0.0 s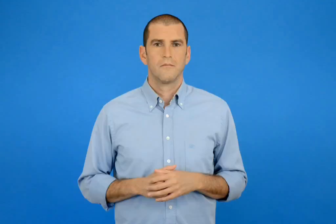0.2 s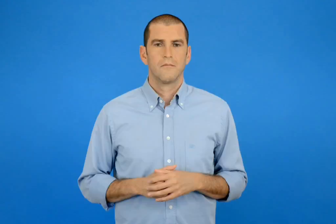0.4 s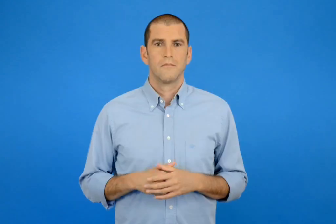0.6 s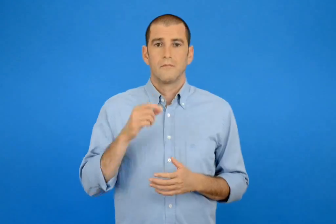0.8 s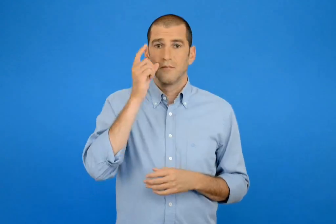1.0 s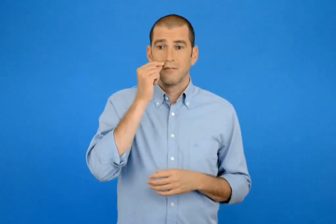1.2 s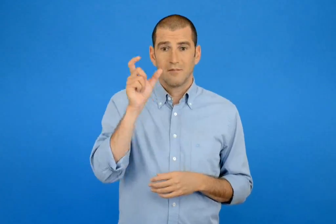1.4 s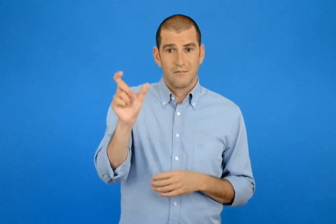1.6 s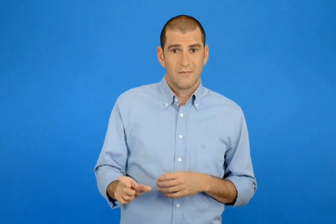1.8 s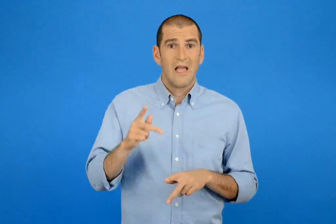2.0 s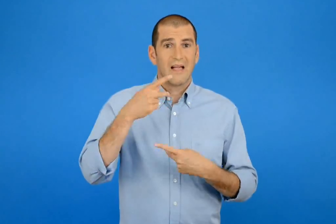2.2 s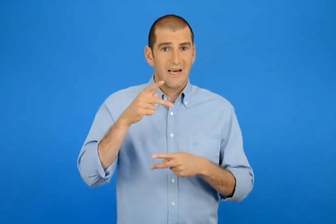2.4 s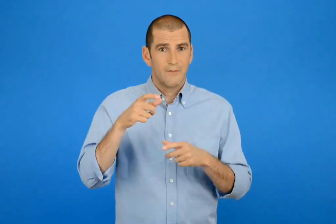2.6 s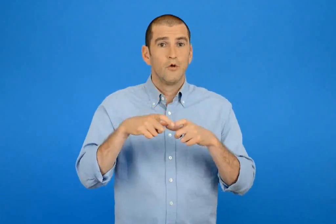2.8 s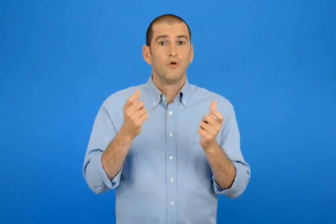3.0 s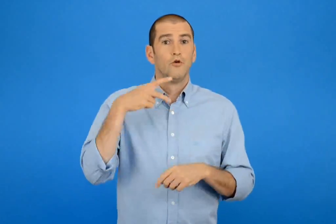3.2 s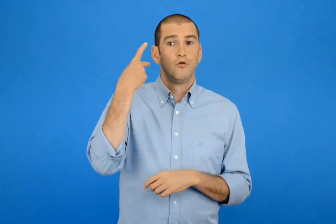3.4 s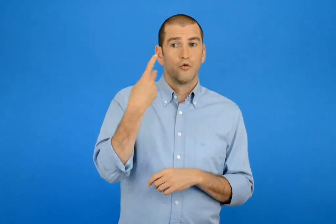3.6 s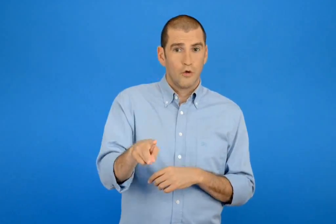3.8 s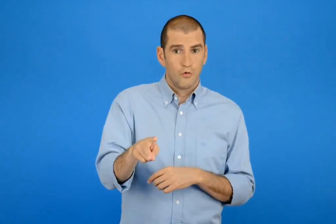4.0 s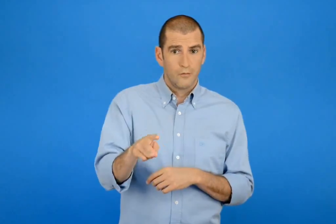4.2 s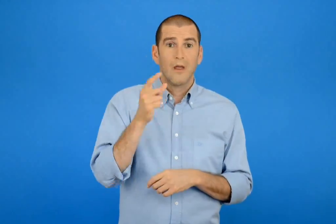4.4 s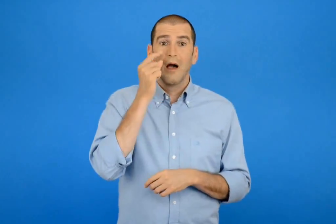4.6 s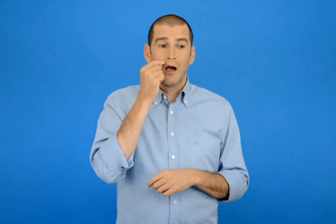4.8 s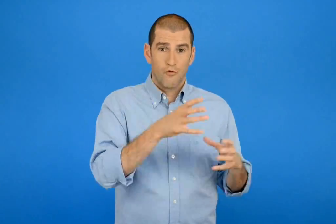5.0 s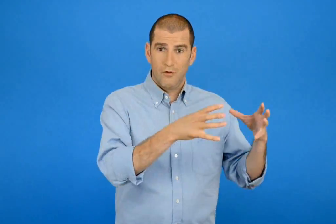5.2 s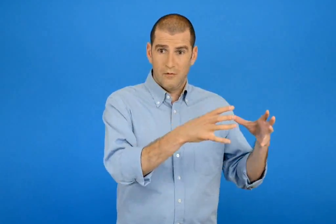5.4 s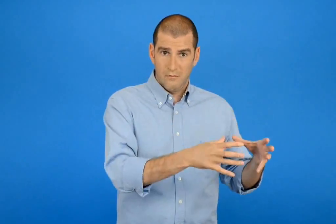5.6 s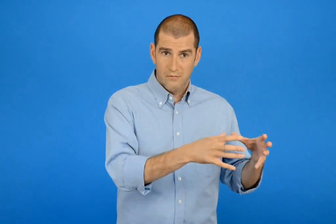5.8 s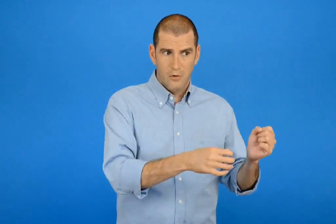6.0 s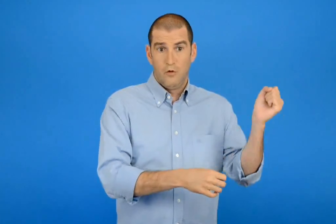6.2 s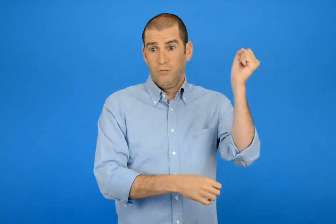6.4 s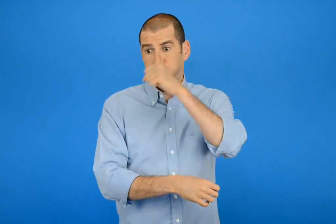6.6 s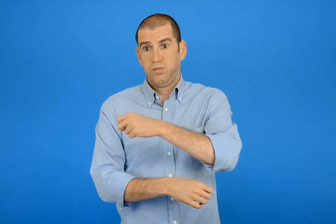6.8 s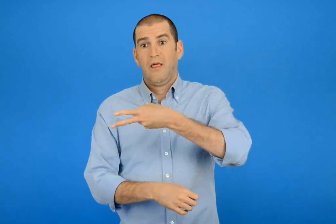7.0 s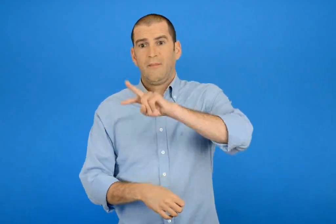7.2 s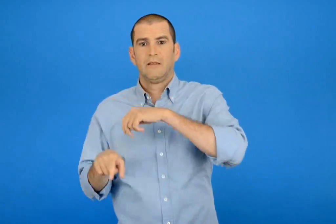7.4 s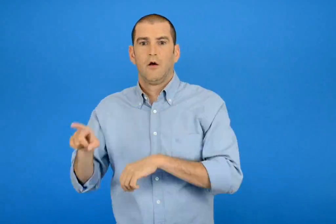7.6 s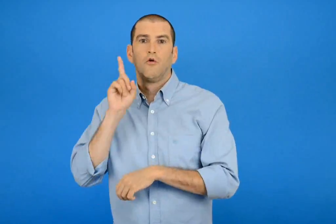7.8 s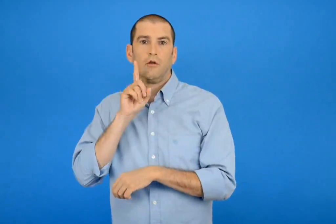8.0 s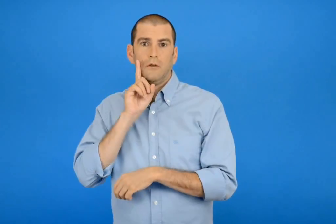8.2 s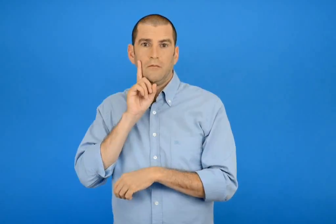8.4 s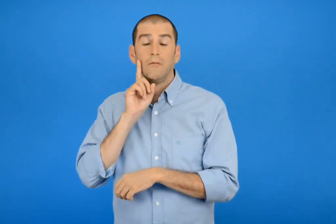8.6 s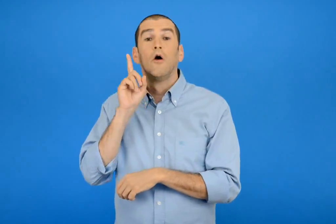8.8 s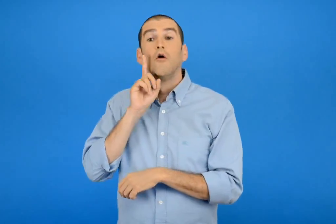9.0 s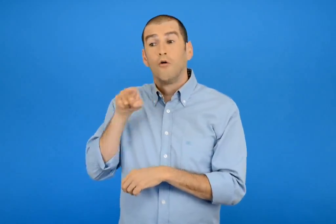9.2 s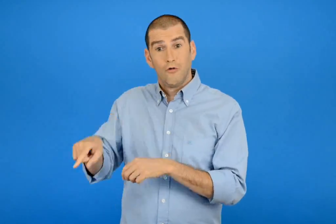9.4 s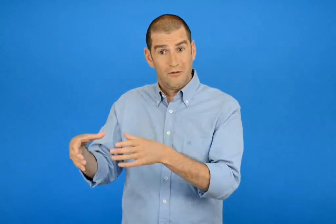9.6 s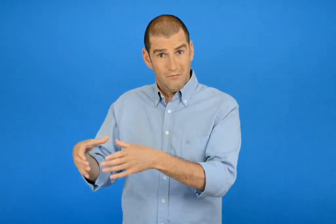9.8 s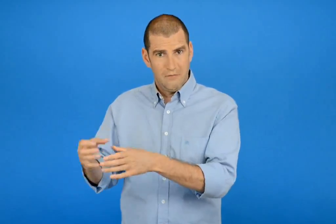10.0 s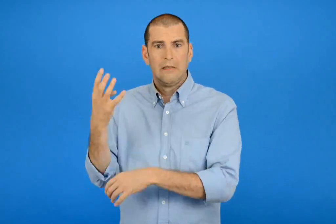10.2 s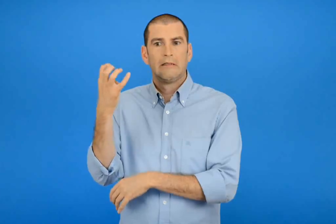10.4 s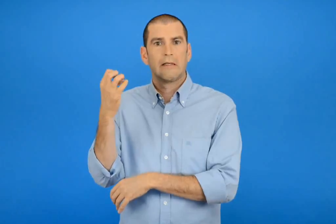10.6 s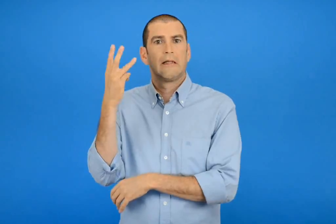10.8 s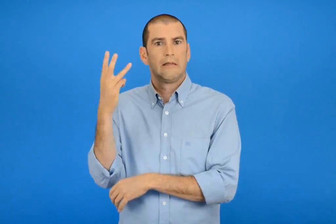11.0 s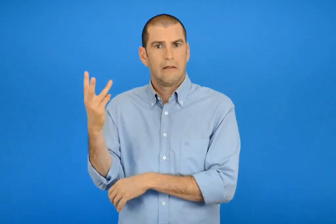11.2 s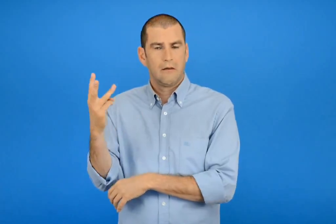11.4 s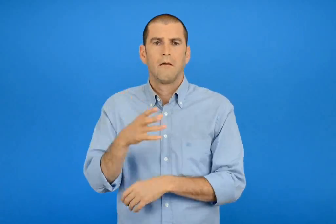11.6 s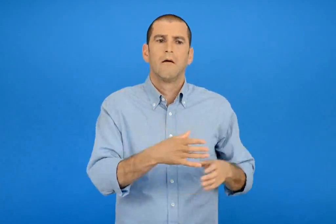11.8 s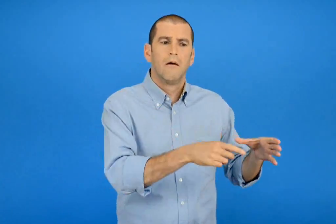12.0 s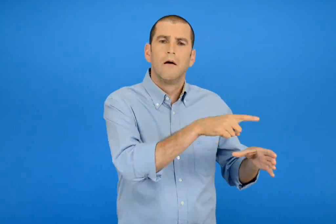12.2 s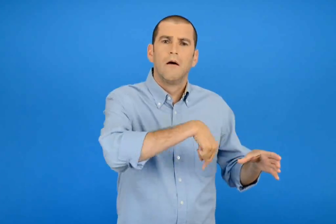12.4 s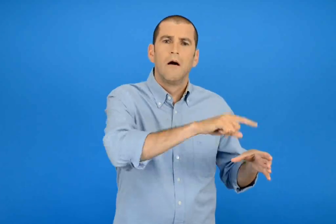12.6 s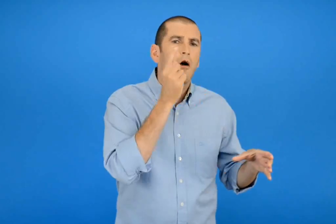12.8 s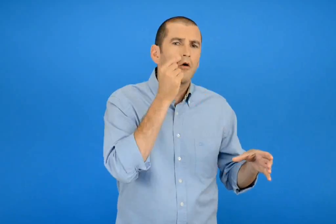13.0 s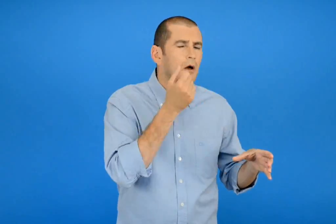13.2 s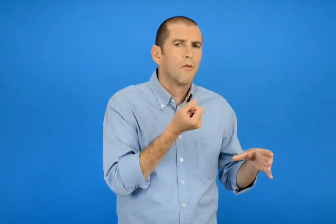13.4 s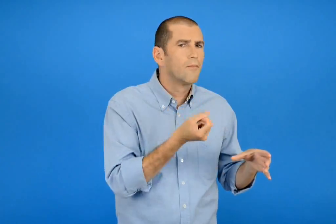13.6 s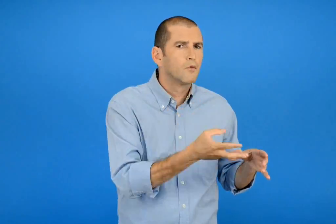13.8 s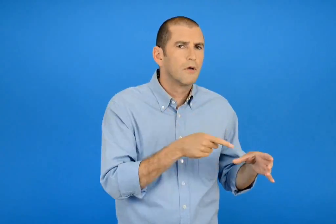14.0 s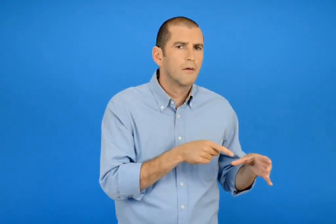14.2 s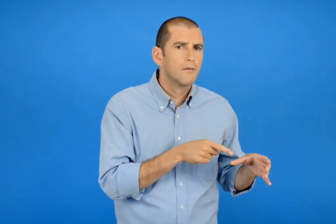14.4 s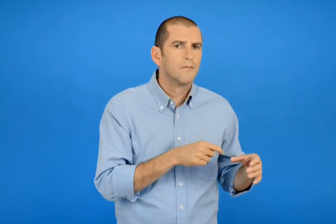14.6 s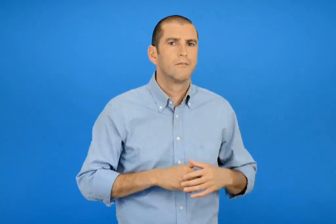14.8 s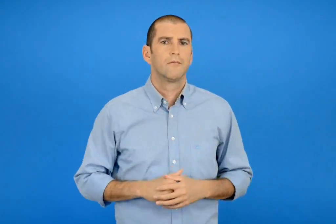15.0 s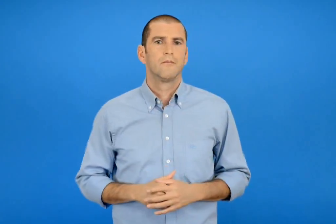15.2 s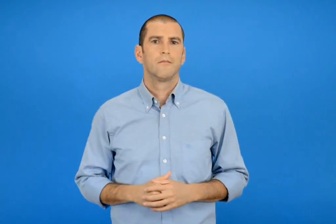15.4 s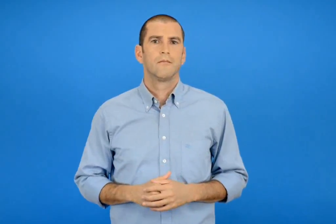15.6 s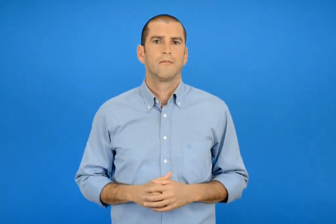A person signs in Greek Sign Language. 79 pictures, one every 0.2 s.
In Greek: στο σχολείο του καριμ τα αγόρια είναι διπλάσια από τα κορίτσια τα κορίτσια είναι 43 πόσα είναι τα αγόρια ;
